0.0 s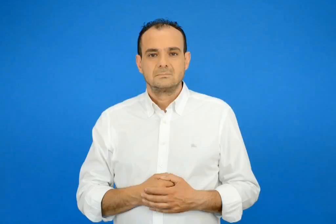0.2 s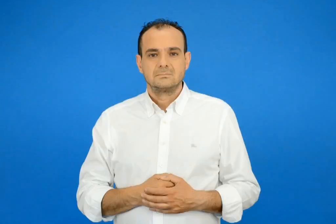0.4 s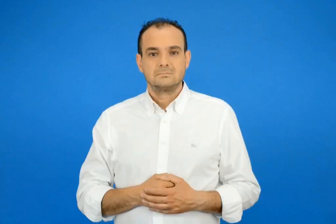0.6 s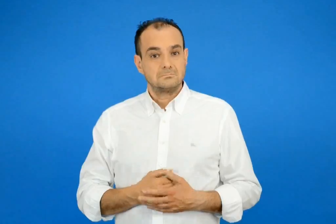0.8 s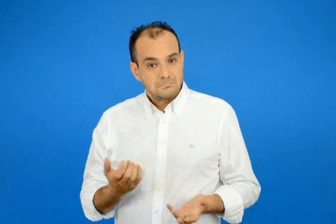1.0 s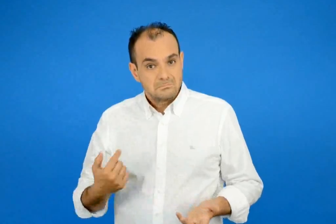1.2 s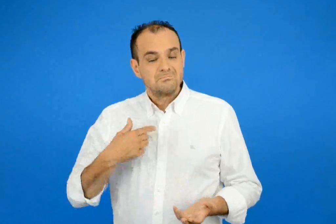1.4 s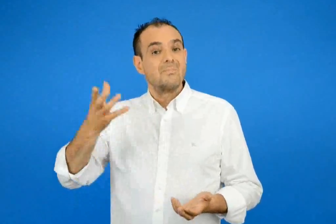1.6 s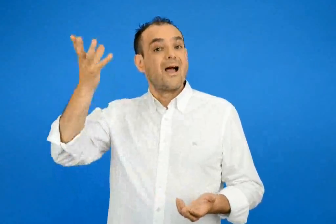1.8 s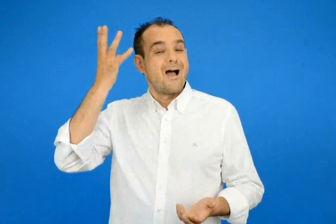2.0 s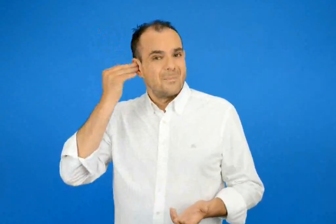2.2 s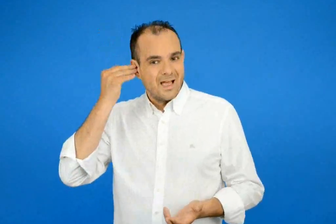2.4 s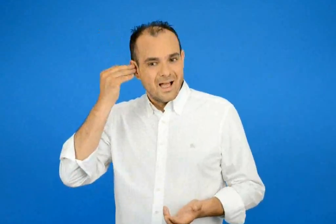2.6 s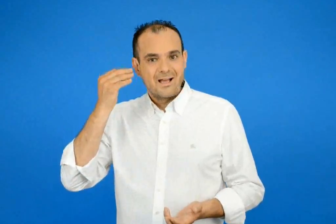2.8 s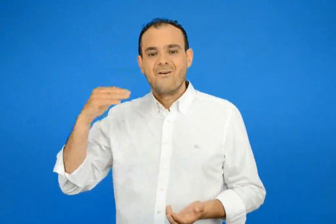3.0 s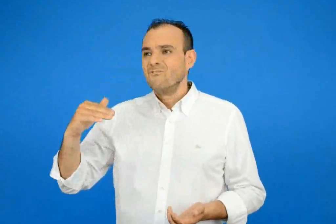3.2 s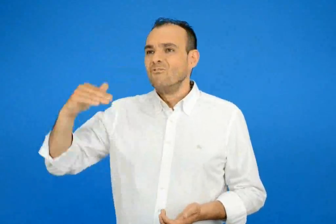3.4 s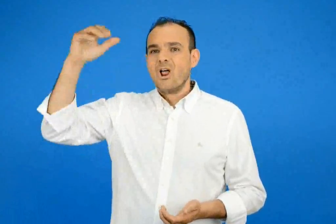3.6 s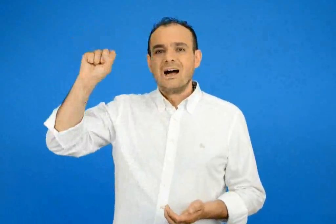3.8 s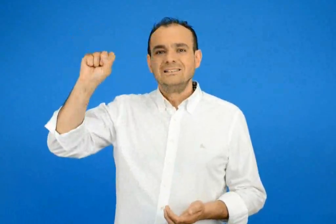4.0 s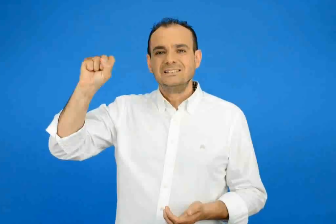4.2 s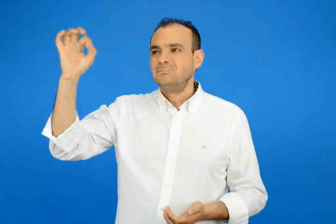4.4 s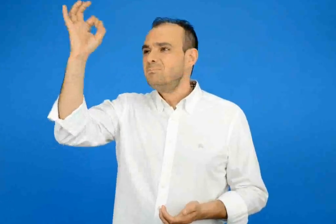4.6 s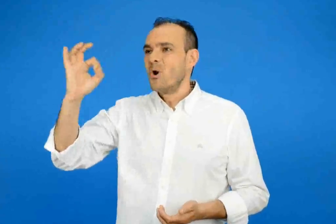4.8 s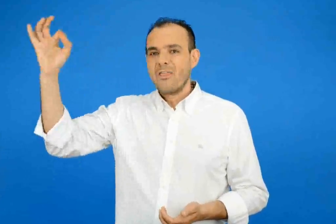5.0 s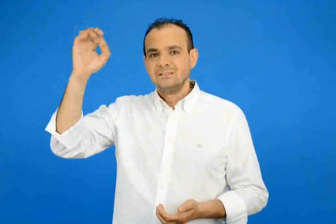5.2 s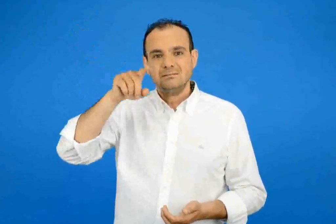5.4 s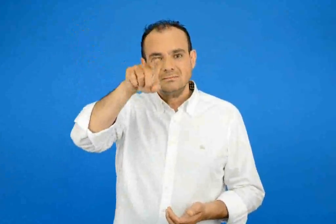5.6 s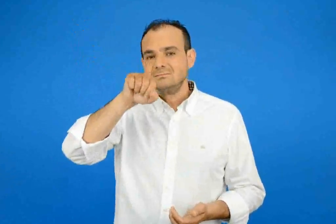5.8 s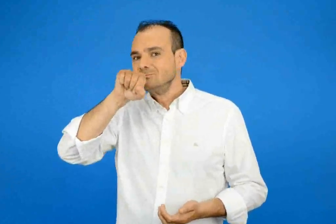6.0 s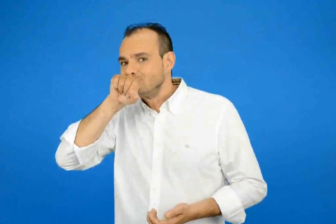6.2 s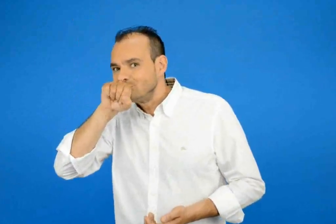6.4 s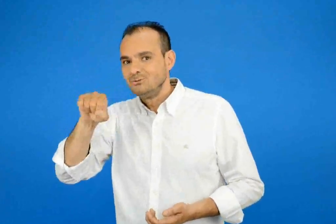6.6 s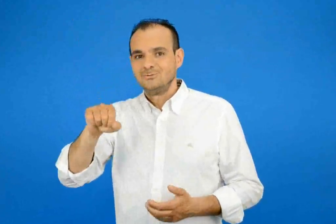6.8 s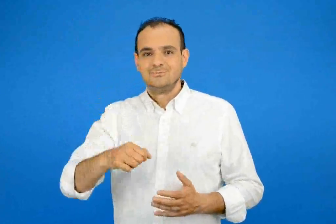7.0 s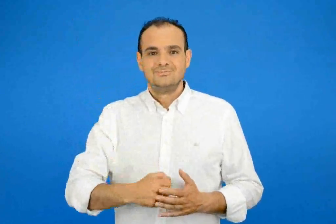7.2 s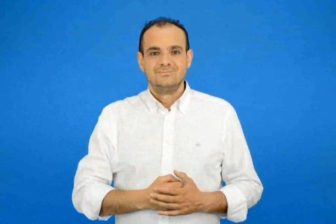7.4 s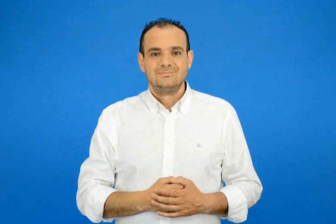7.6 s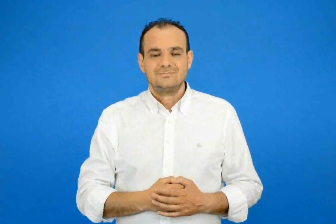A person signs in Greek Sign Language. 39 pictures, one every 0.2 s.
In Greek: έμαθα ακόμη ότι αγαπάς τις βόρειες σποράδες
